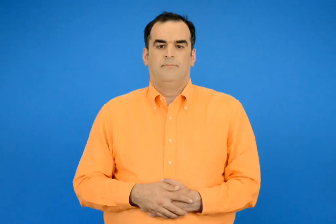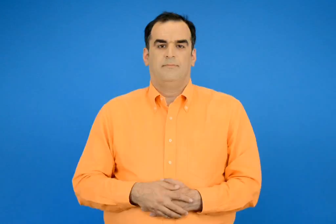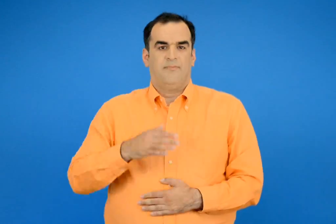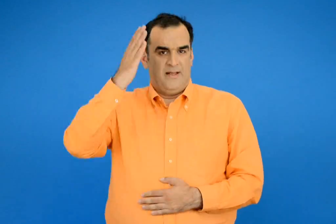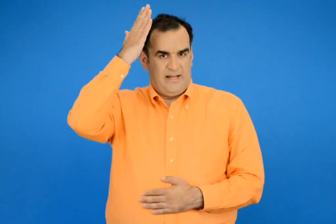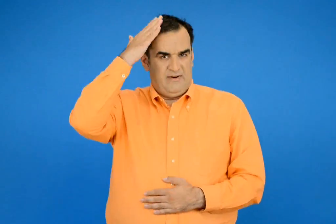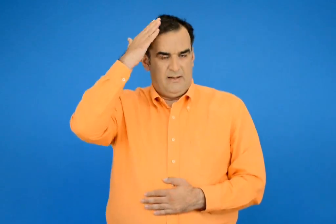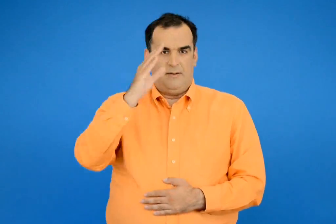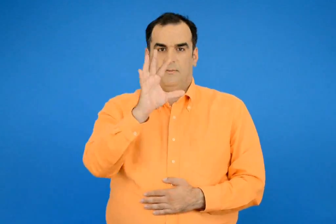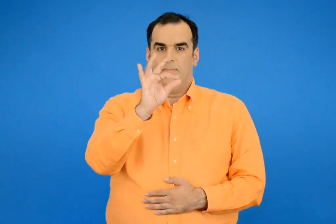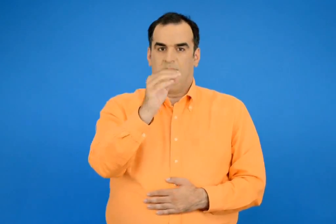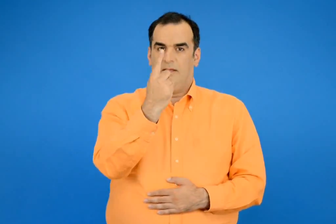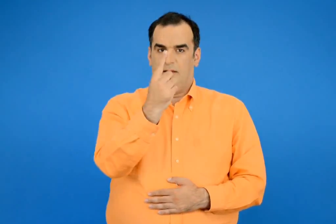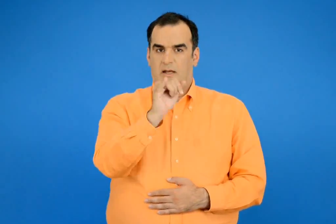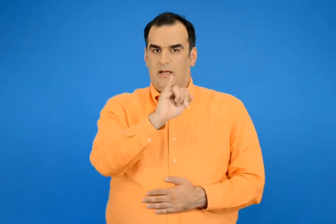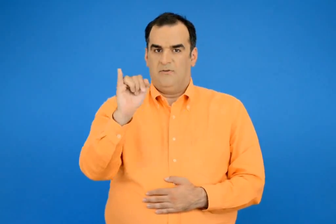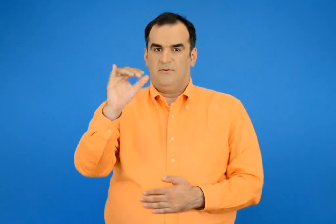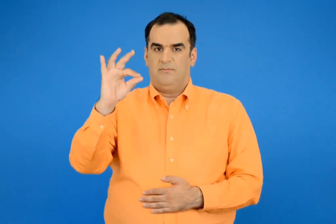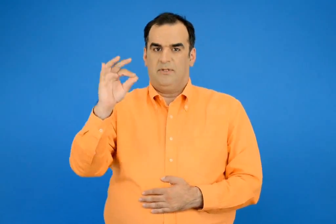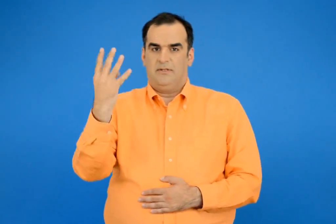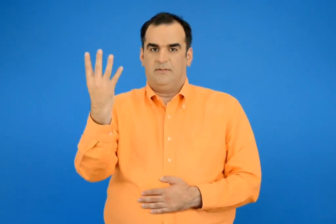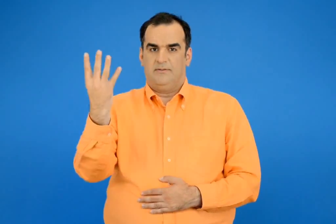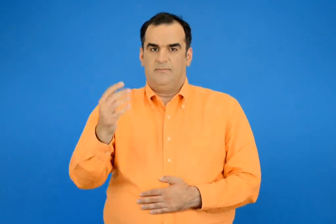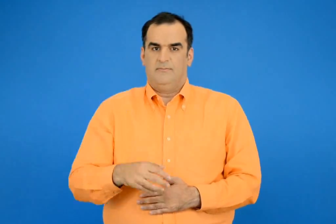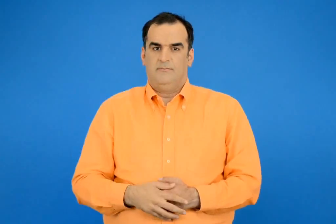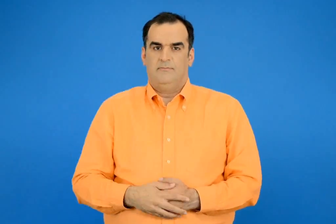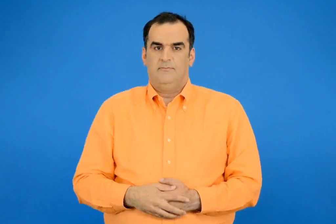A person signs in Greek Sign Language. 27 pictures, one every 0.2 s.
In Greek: κεφάλαια 51 - 54
